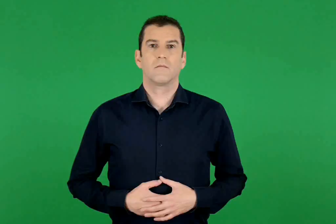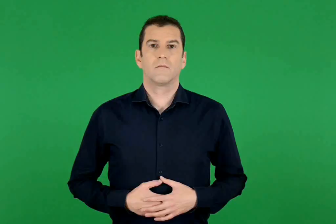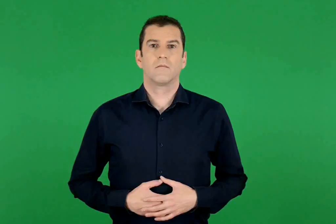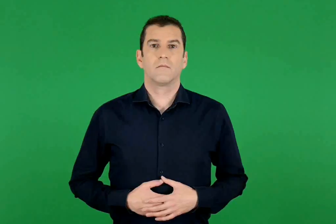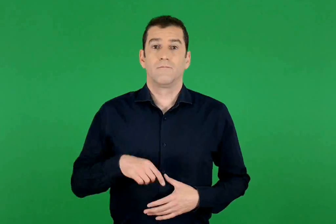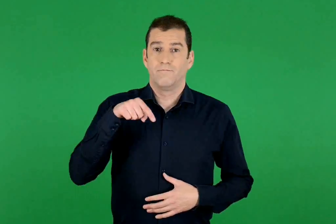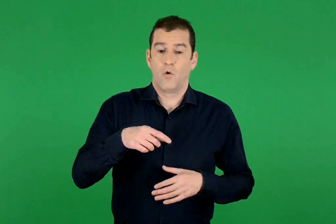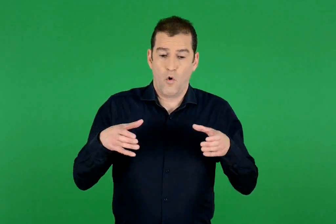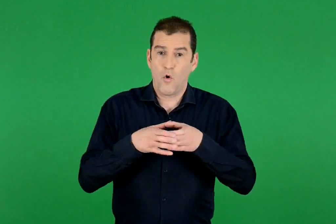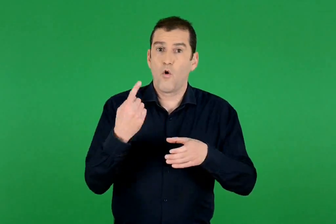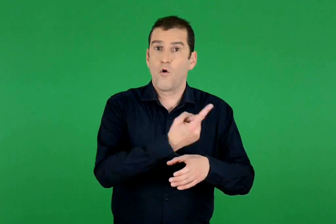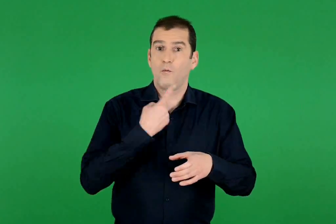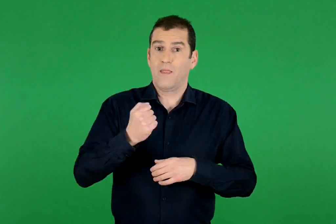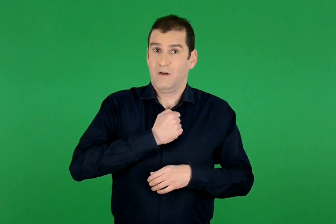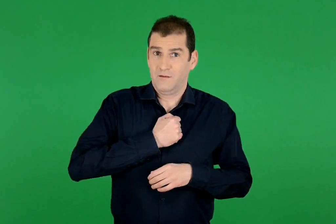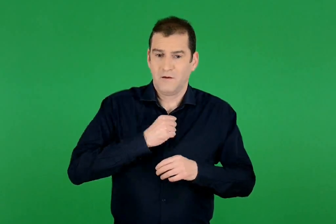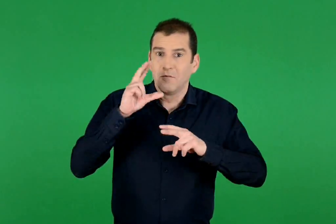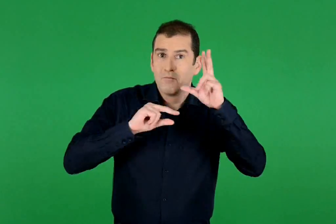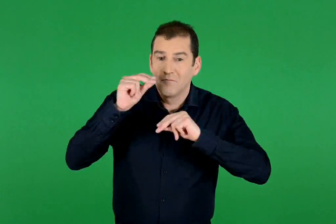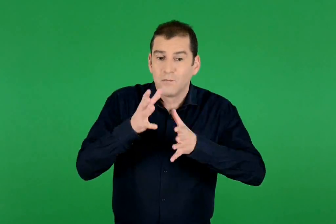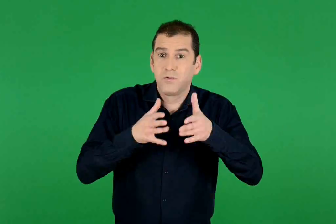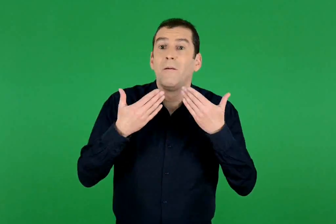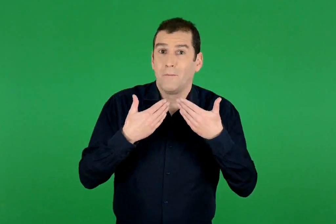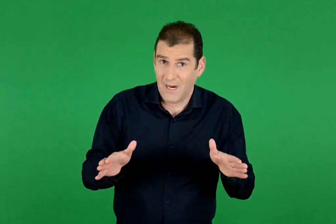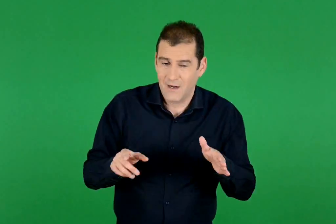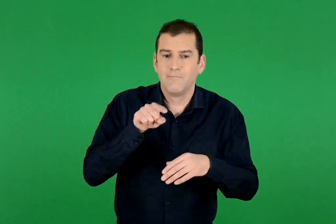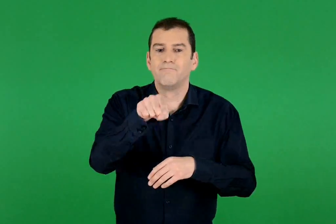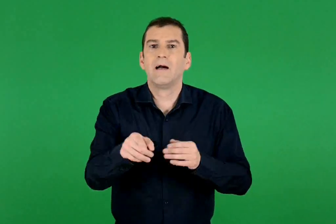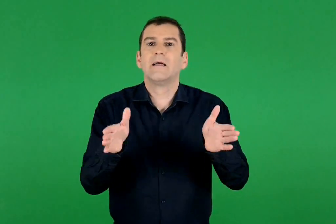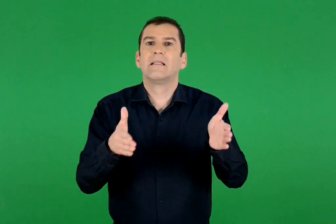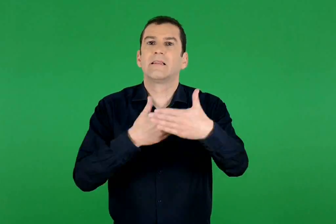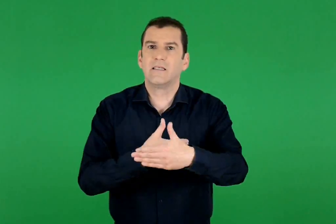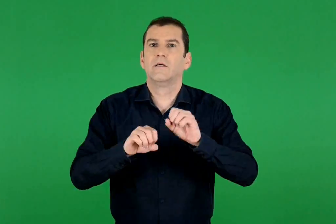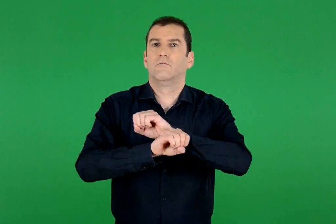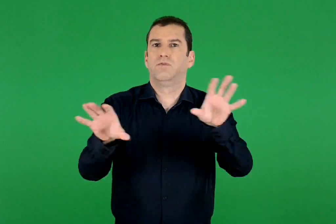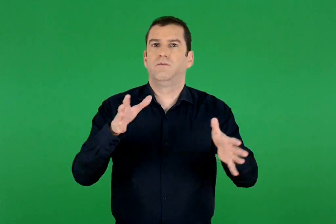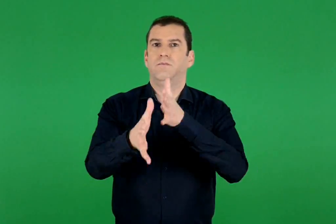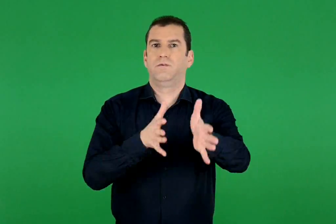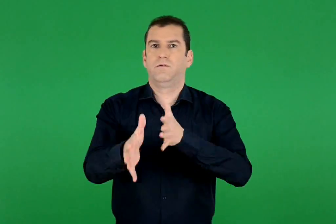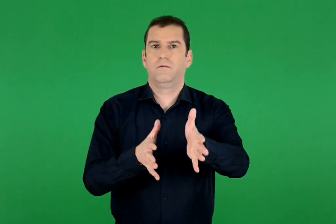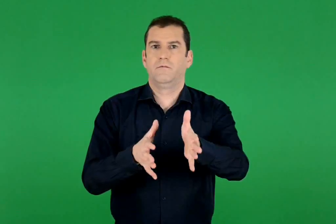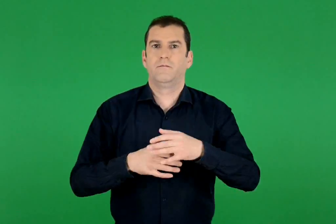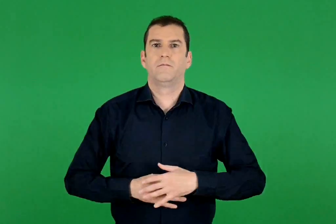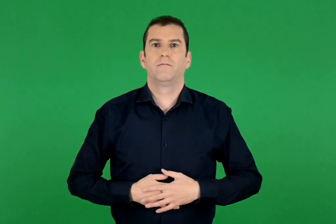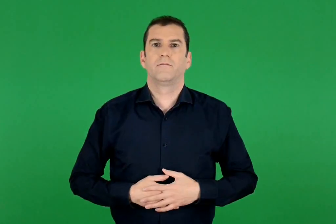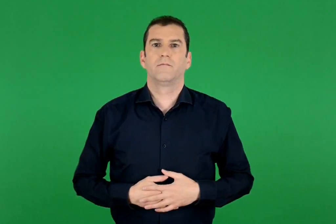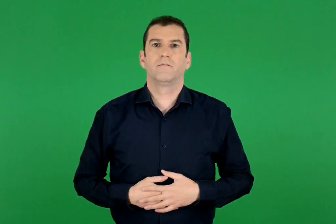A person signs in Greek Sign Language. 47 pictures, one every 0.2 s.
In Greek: ανακοινώνουμε στην τάξη όσα συζητήσαμε στην ομάδα μας
